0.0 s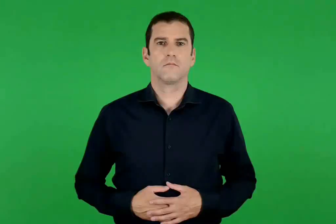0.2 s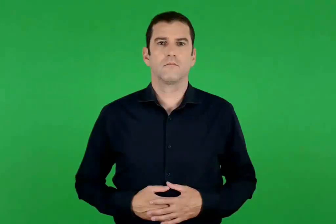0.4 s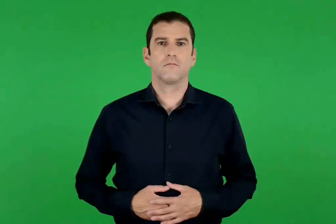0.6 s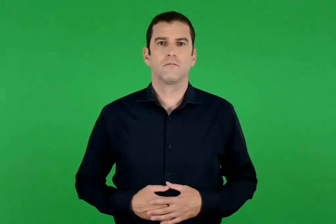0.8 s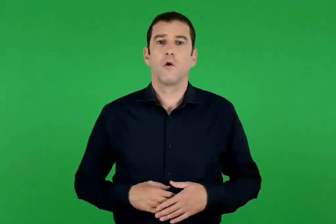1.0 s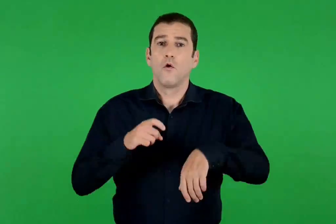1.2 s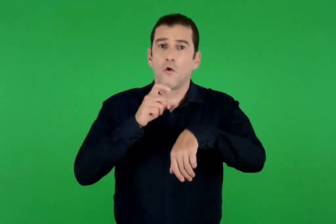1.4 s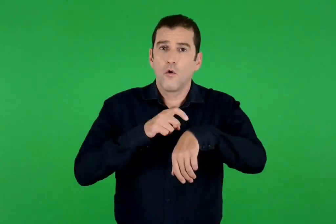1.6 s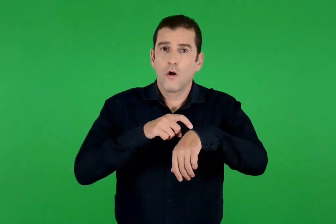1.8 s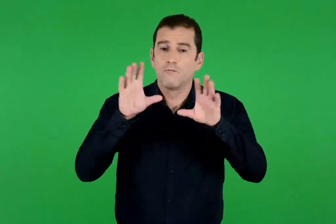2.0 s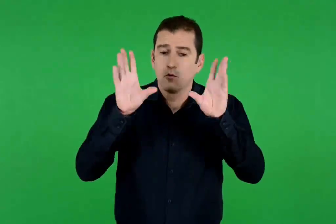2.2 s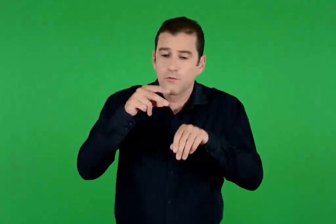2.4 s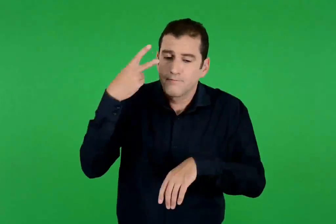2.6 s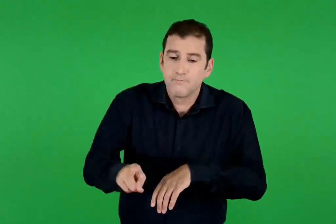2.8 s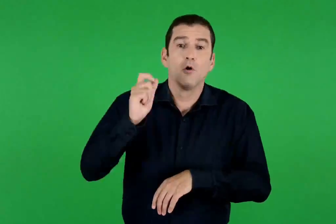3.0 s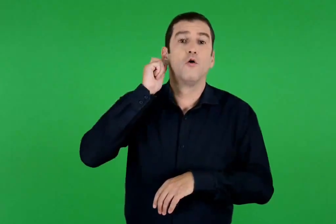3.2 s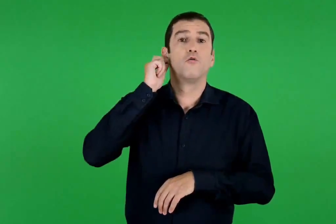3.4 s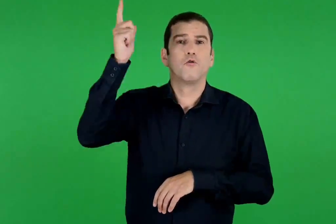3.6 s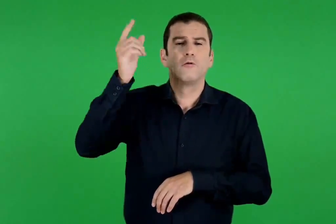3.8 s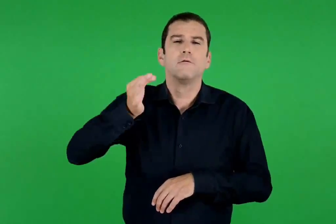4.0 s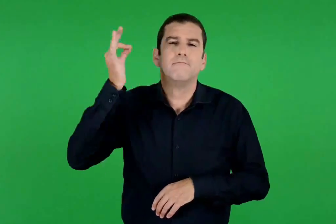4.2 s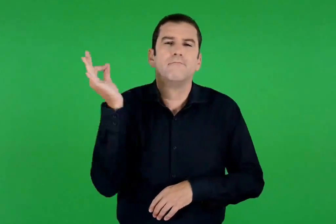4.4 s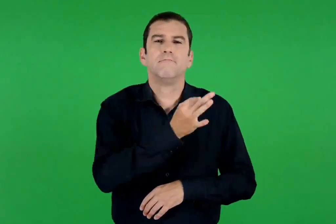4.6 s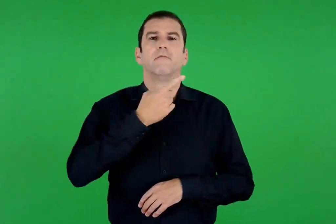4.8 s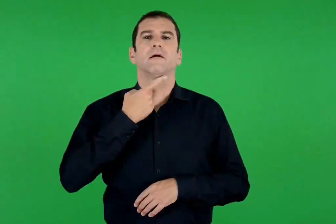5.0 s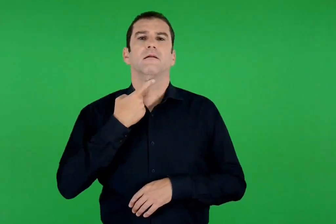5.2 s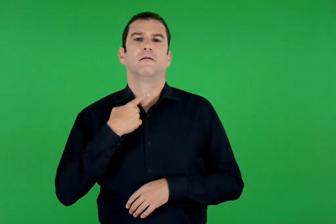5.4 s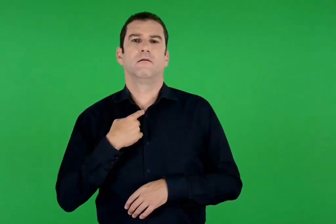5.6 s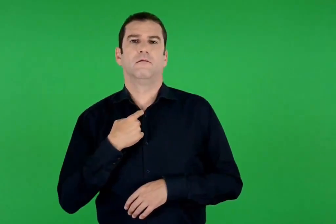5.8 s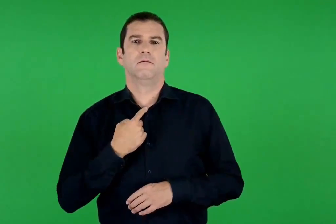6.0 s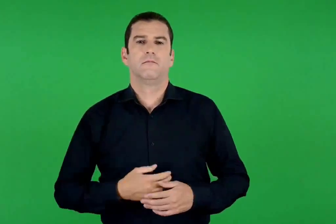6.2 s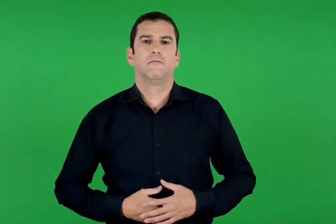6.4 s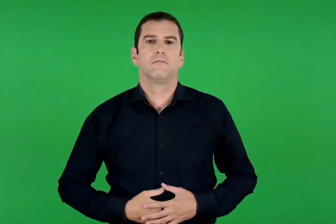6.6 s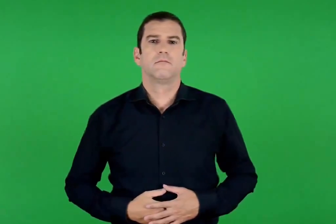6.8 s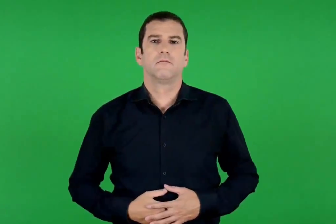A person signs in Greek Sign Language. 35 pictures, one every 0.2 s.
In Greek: τι γλυκιά που είναι η ώρα της γιορτής
